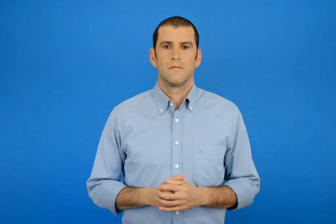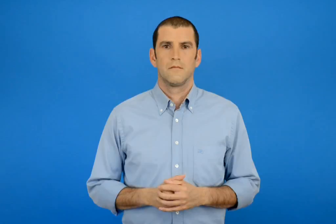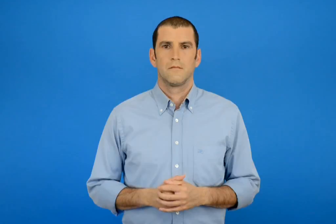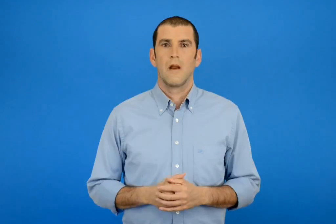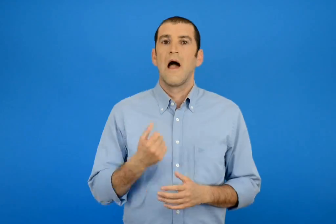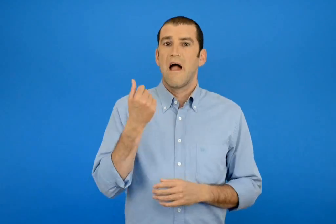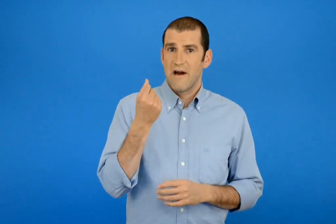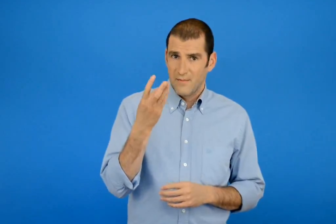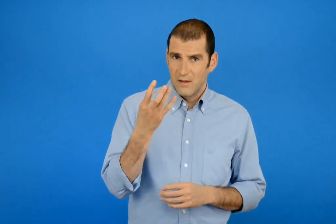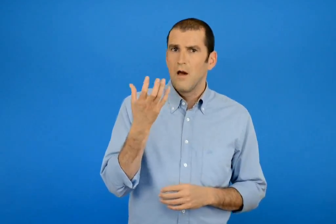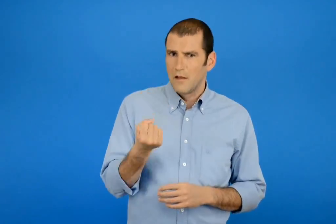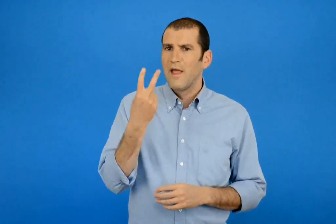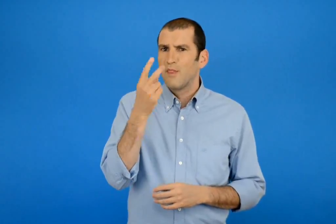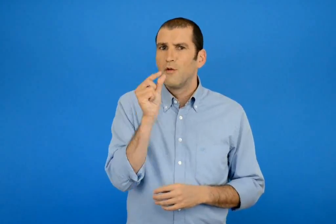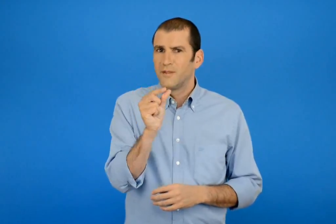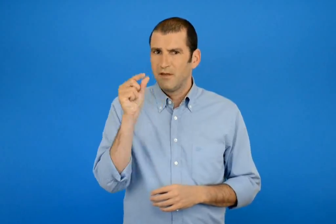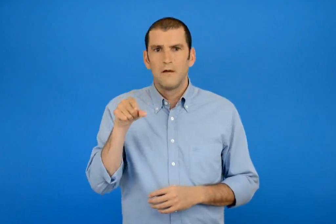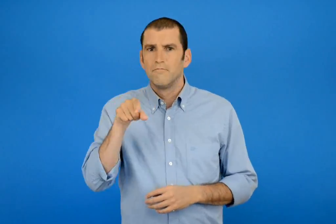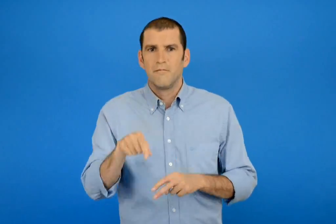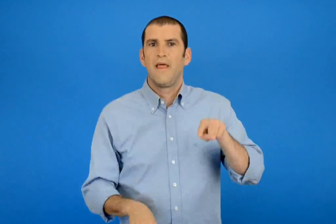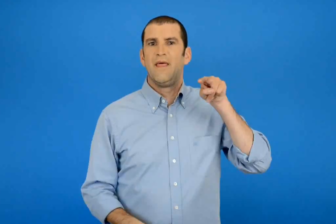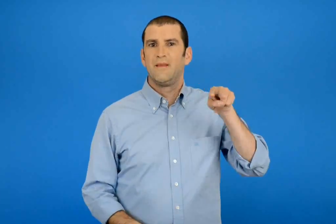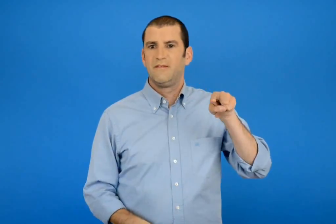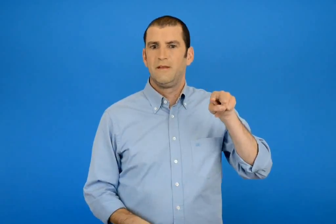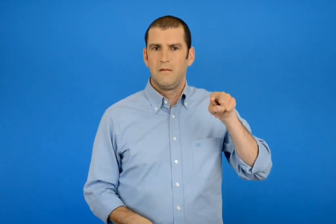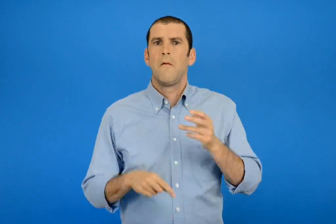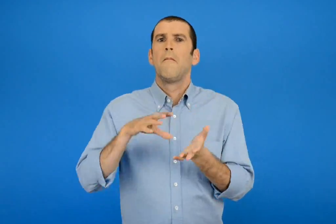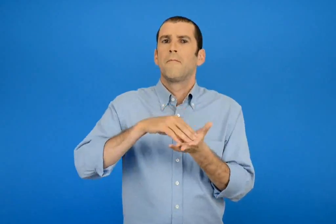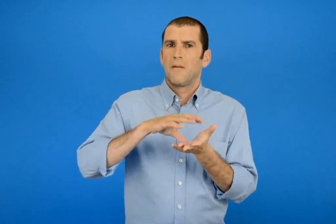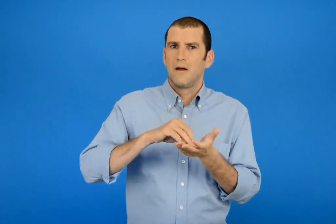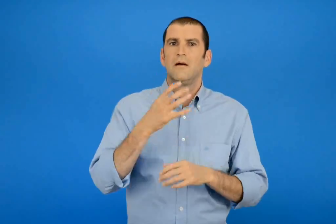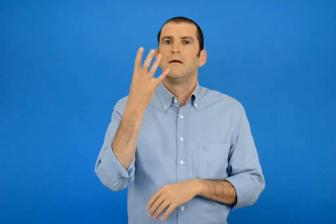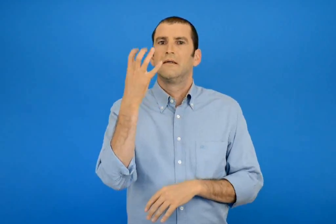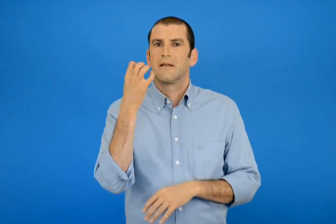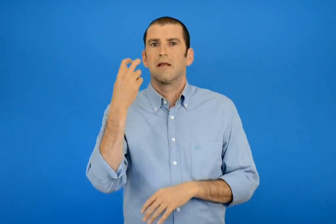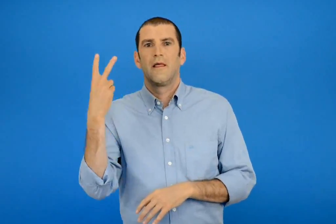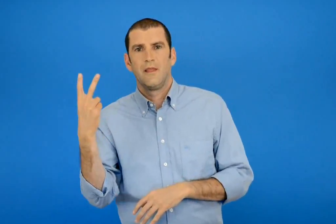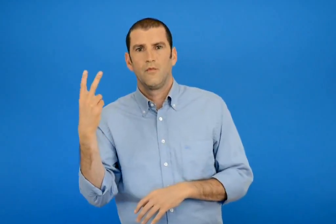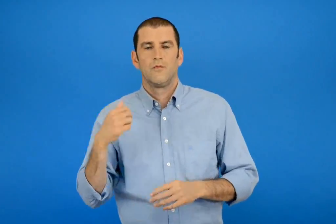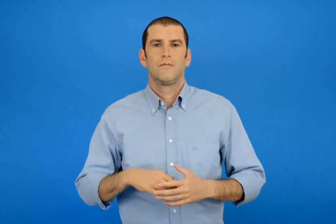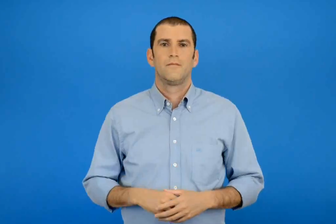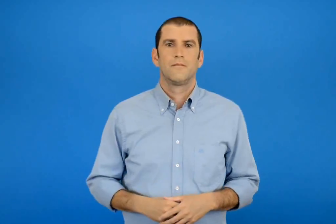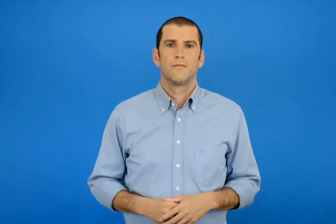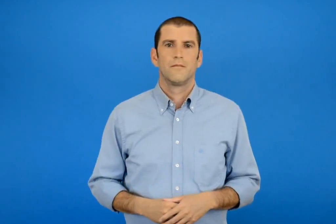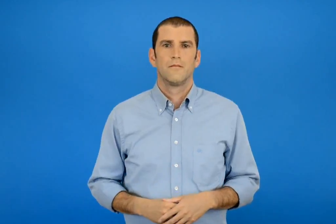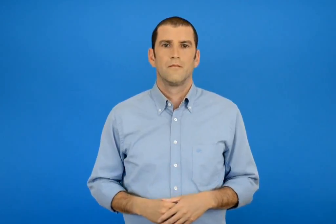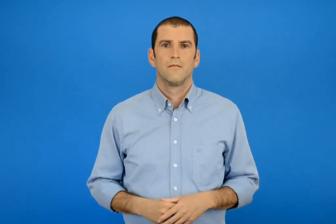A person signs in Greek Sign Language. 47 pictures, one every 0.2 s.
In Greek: διψήφιοι είναι οι αριθμοί που έχουν δύο ψηφιά παράδειγμα σαράντα δύο
